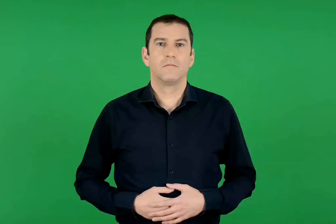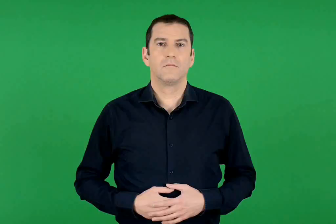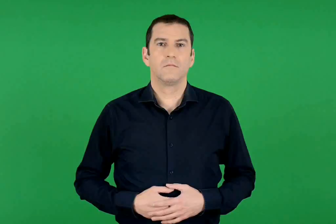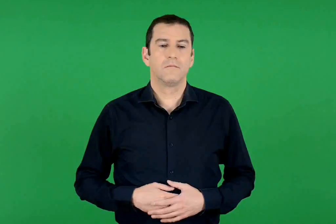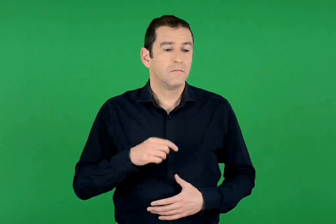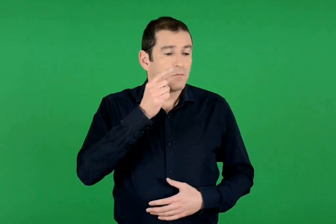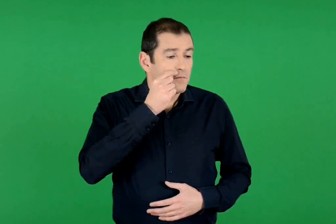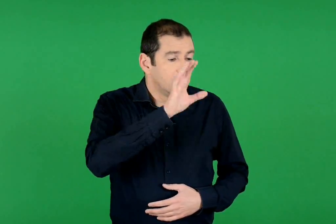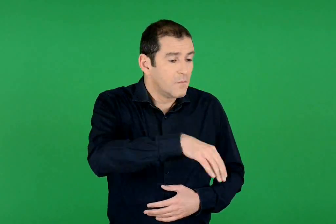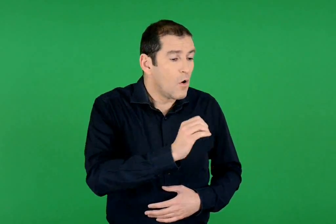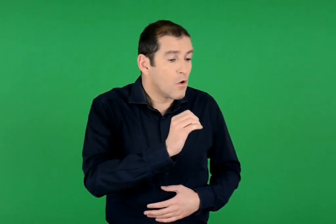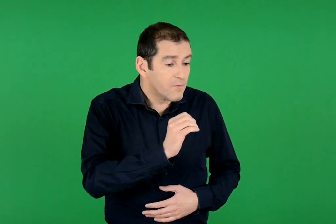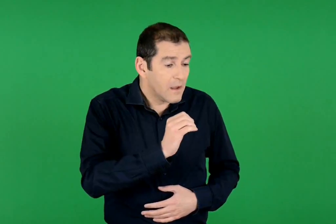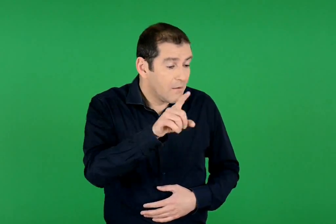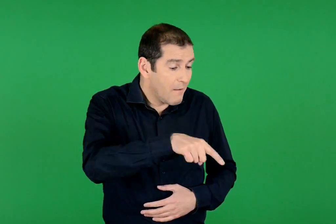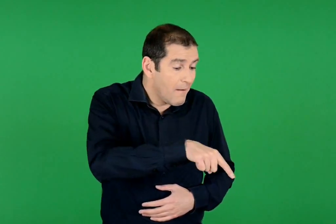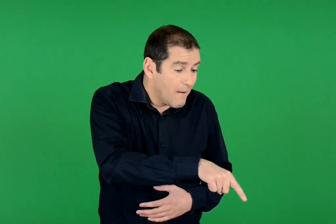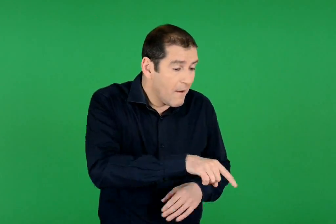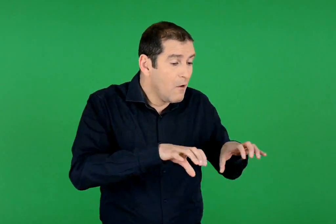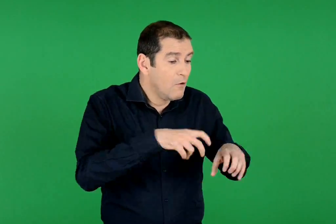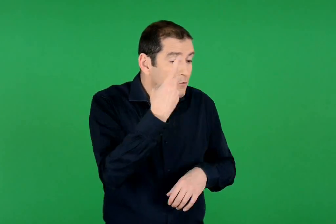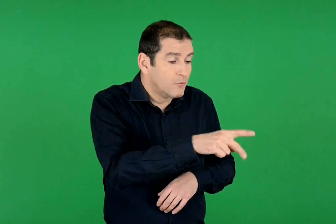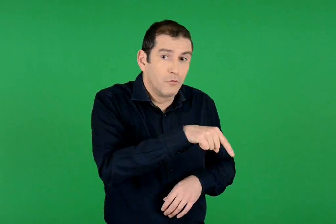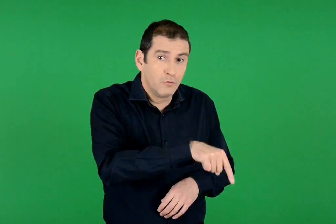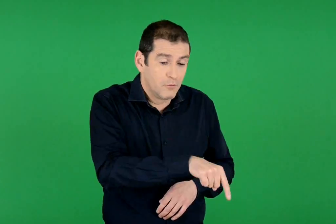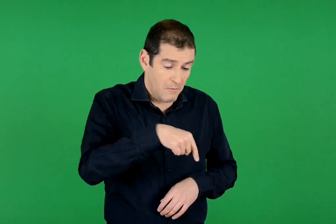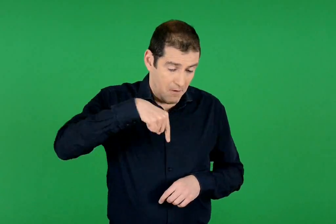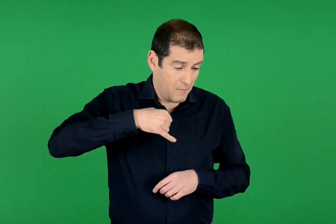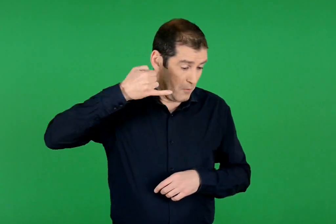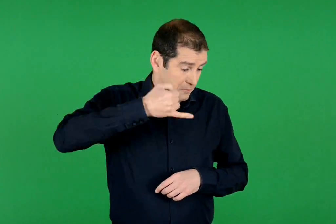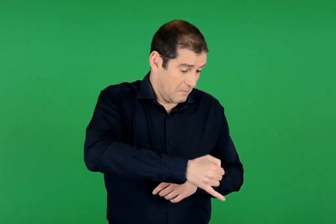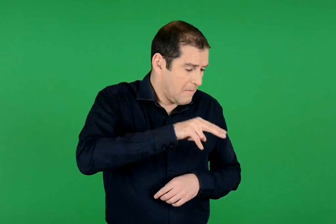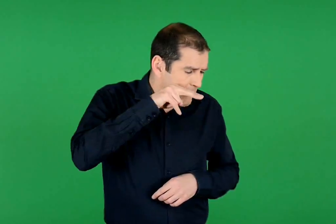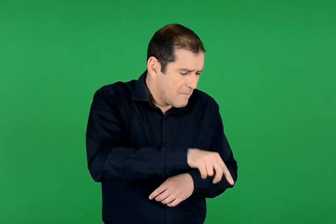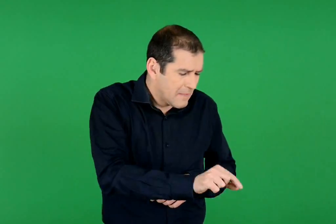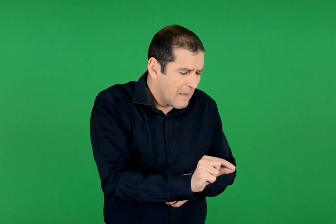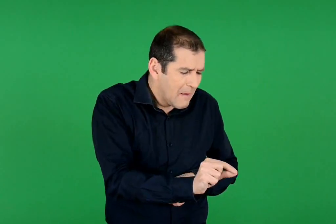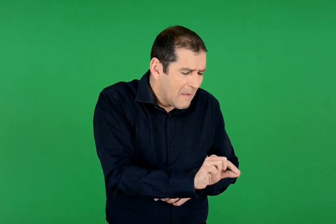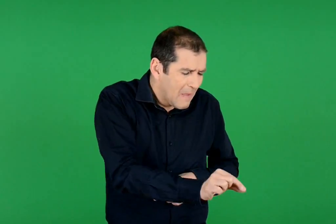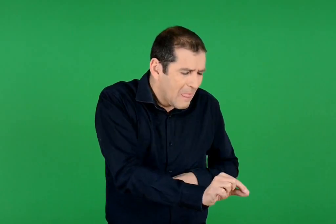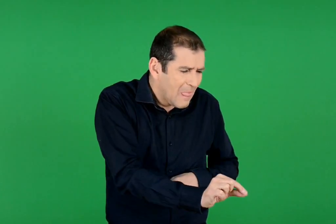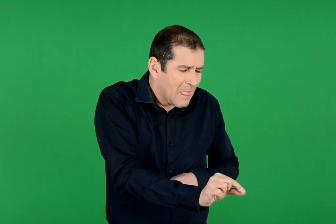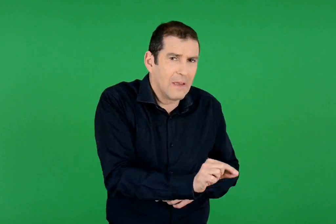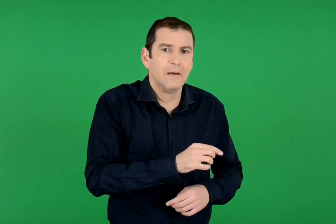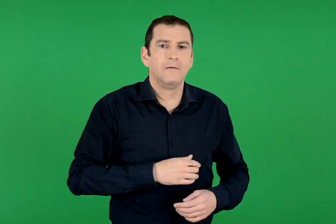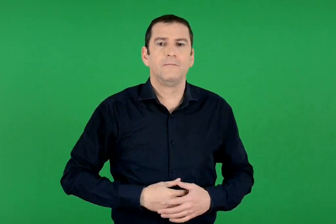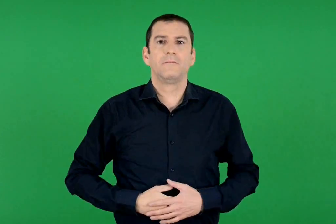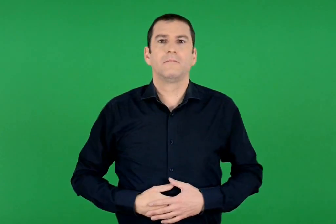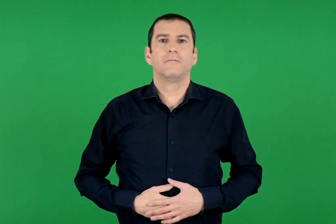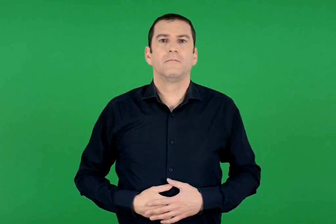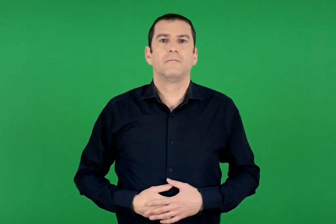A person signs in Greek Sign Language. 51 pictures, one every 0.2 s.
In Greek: να ο σκύλος σου , ορφέα. από εδώ ψηλά φαίνεται τόσο δα μικρός σαν σημαδάκι
